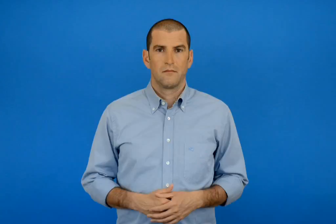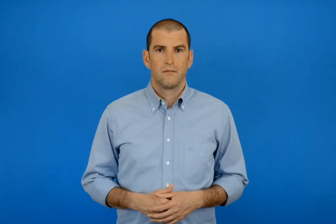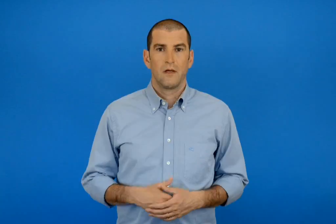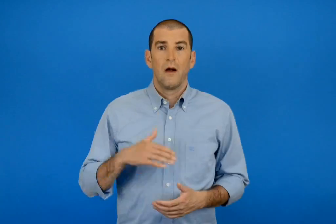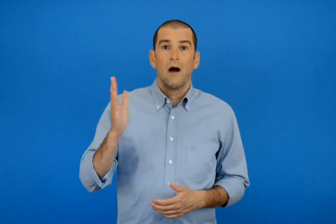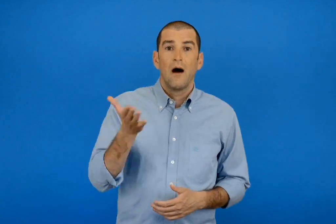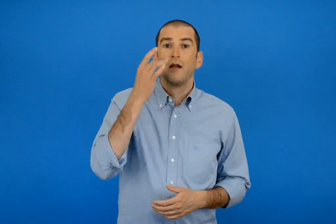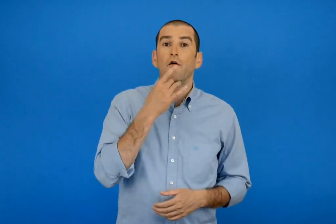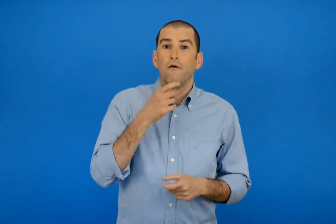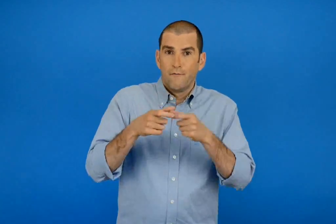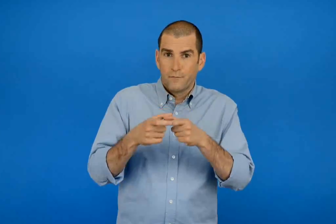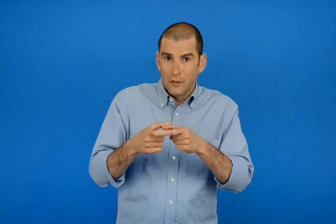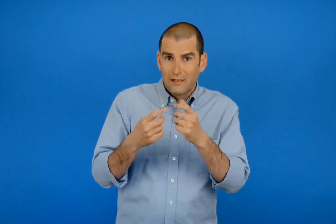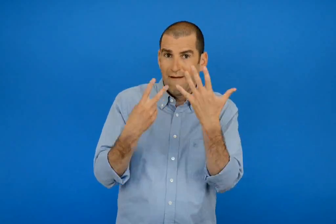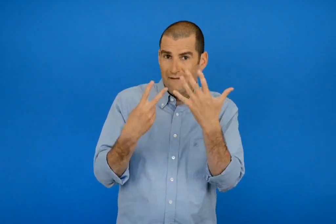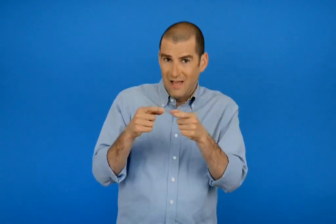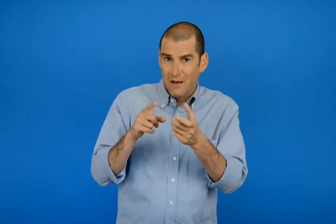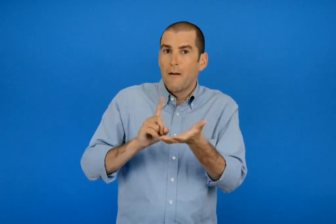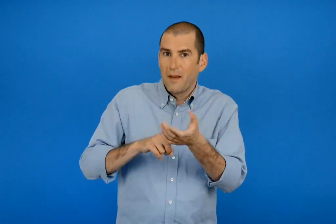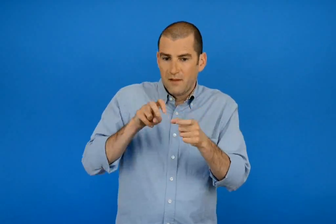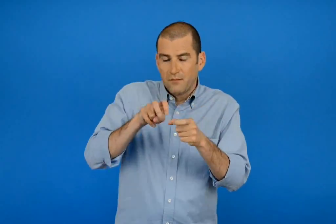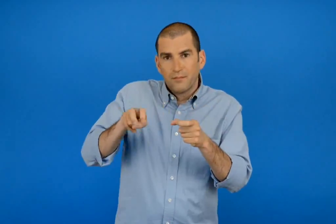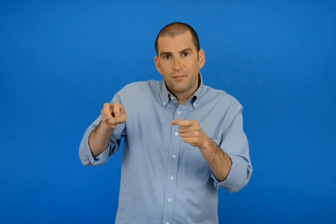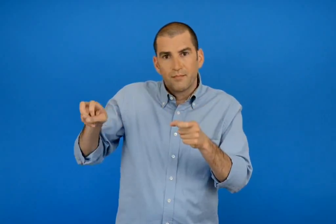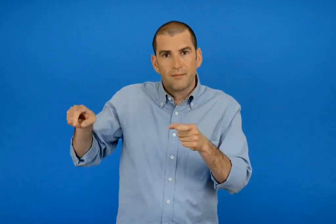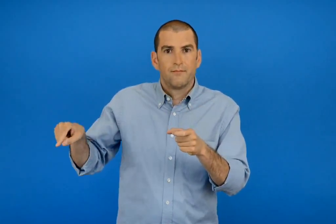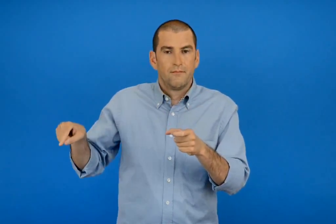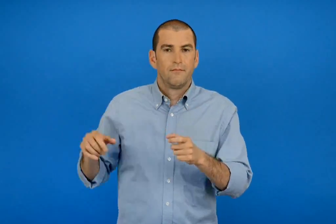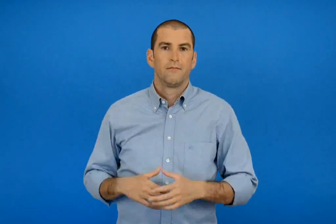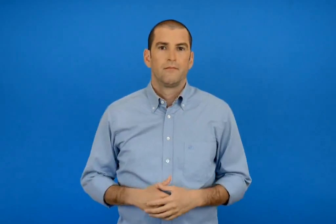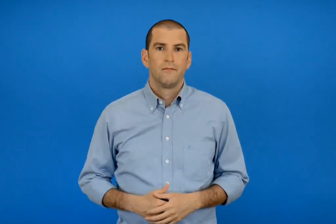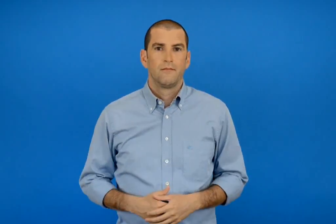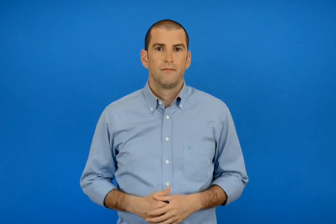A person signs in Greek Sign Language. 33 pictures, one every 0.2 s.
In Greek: αν είναι στο βοτσαλάκι 7 πρέπει να πηδήξει βοτσαλάκια
